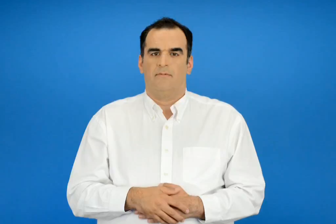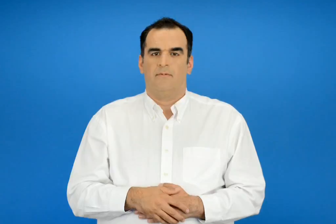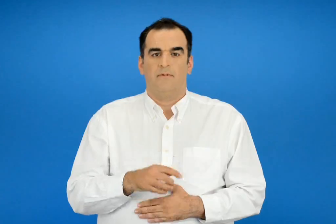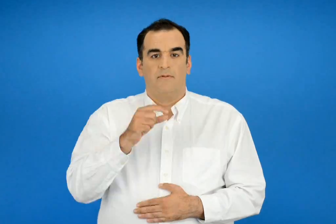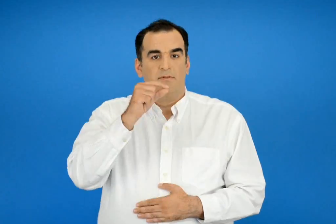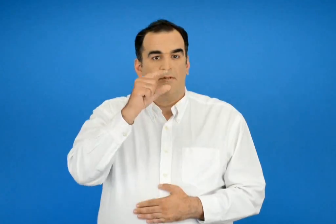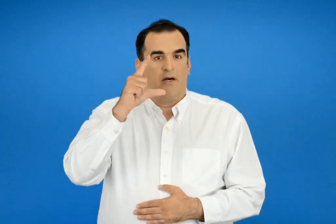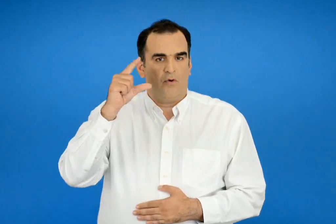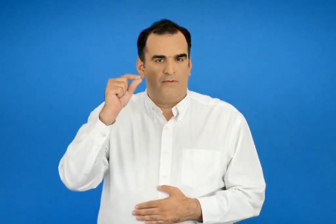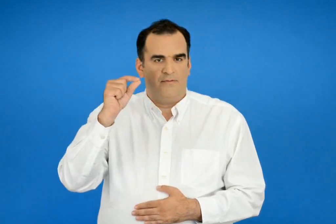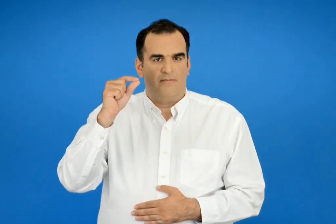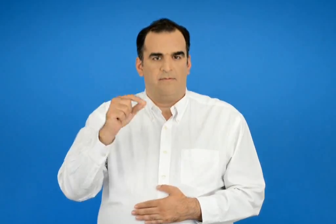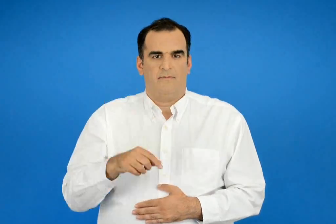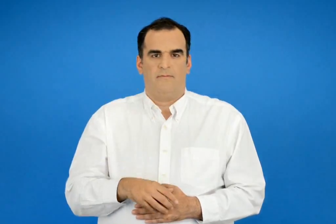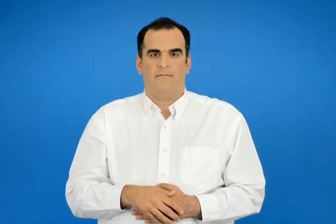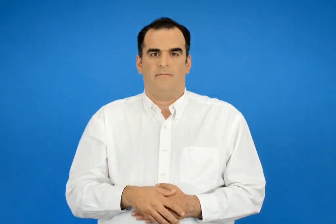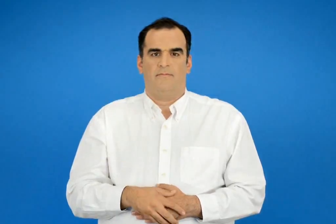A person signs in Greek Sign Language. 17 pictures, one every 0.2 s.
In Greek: σαρκώδη
